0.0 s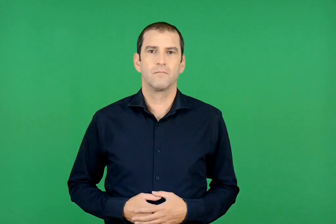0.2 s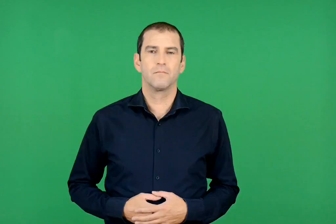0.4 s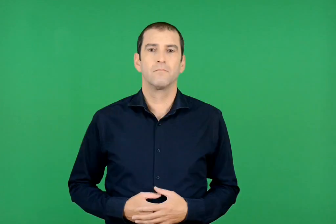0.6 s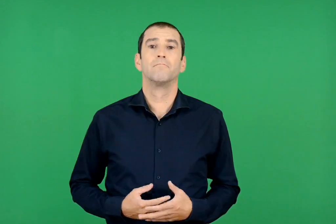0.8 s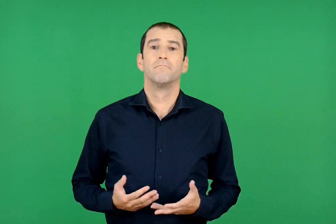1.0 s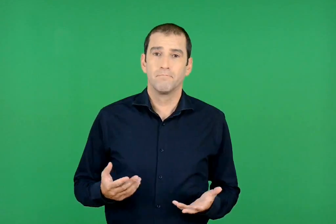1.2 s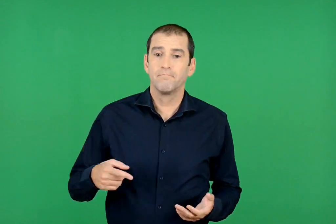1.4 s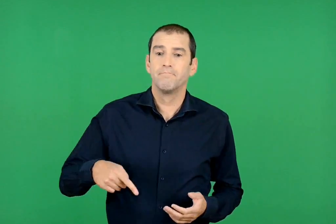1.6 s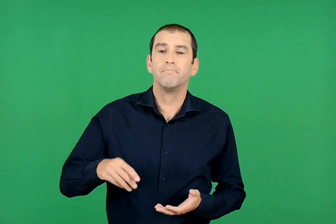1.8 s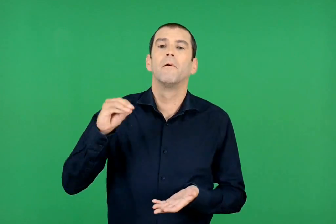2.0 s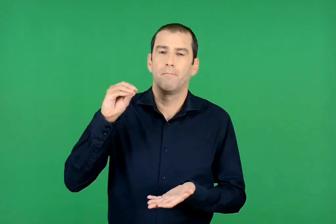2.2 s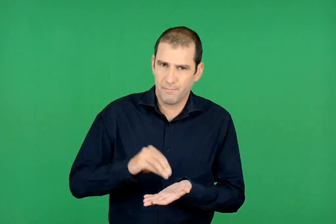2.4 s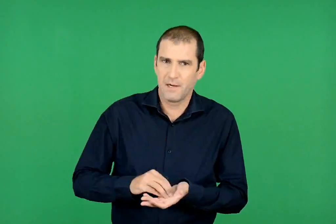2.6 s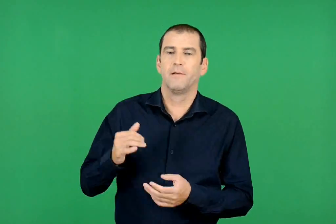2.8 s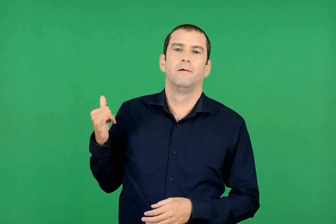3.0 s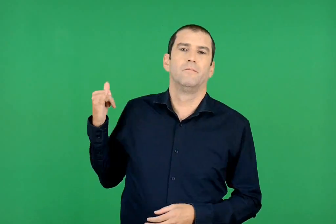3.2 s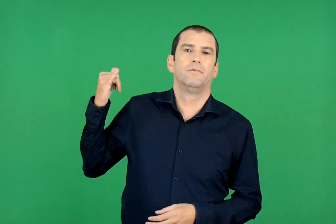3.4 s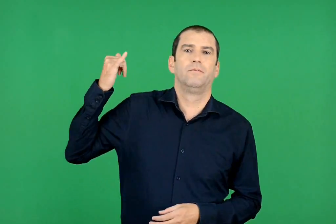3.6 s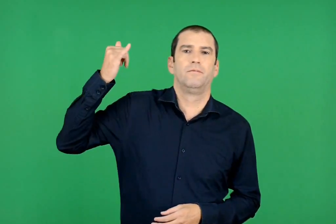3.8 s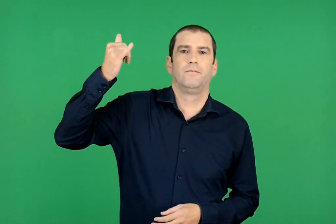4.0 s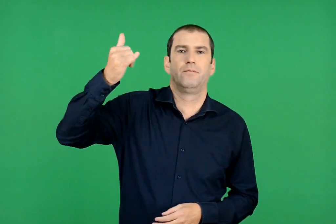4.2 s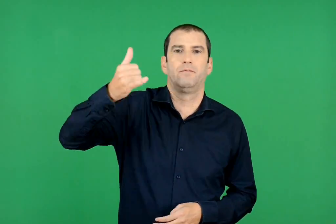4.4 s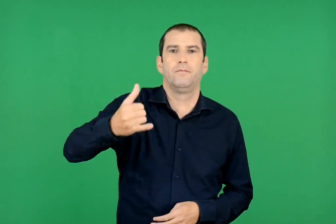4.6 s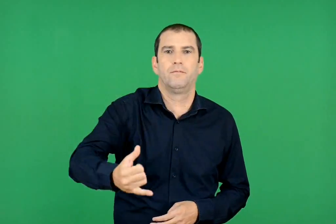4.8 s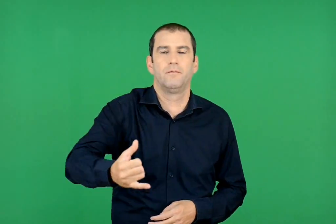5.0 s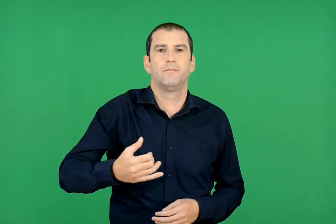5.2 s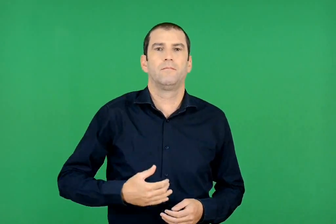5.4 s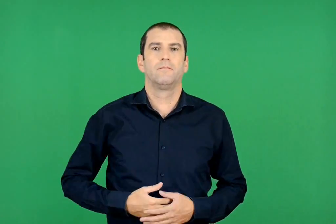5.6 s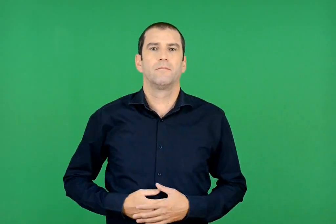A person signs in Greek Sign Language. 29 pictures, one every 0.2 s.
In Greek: πέρασε πάλι κάμποσος καιρός από τότε
